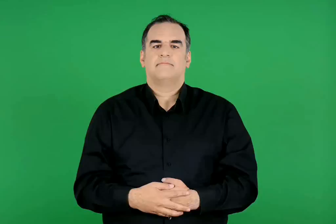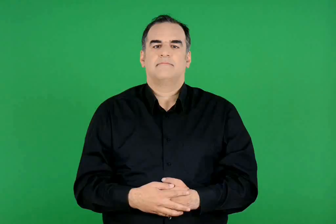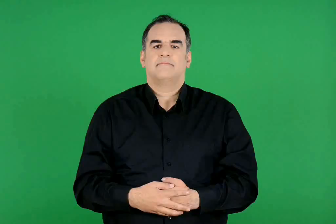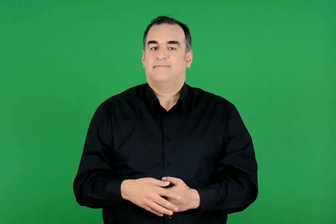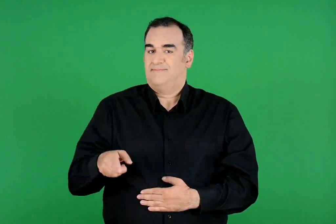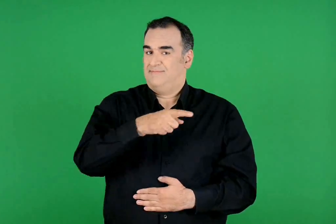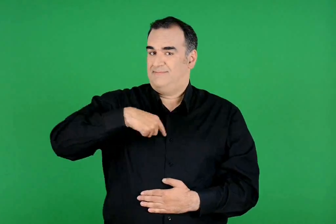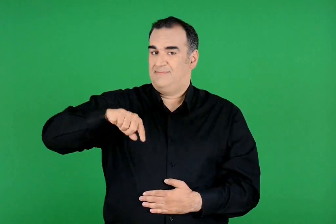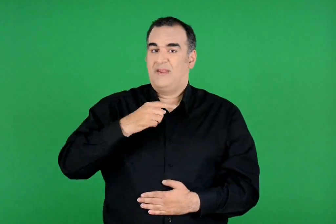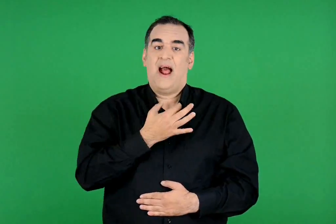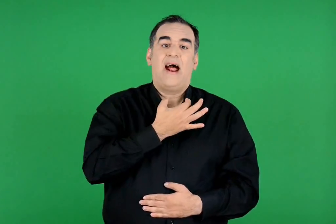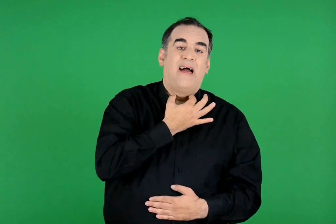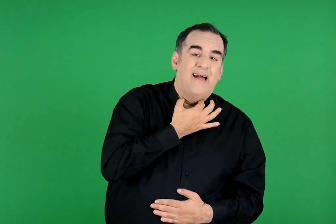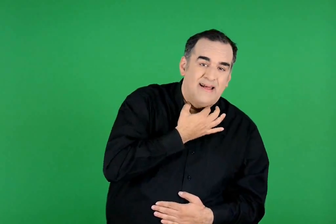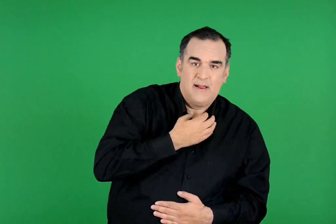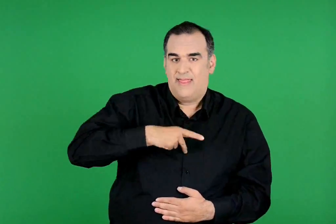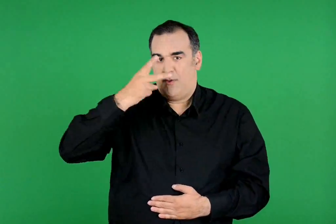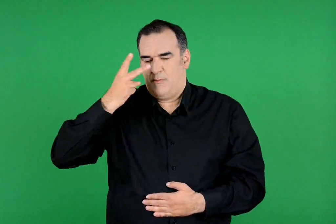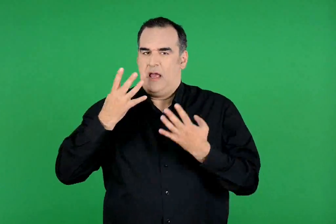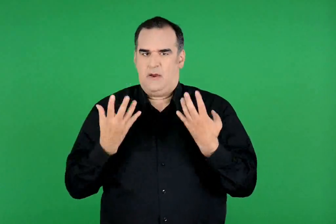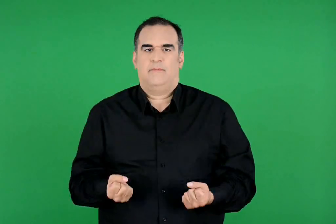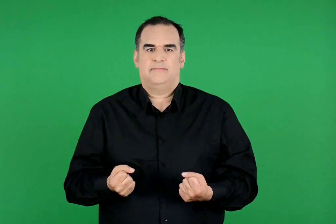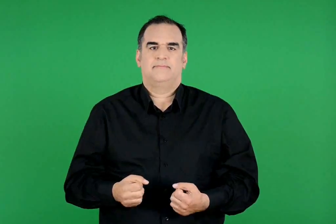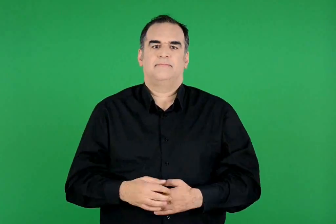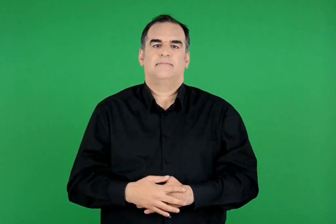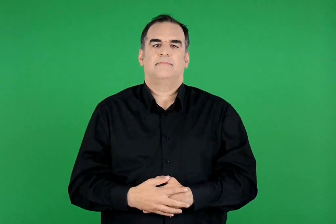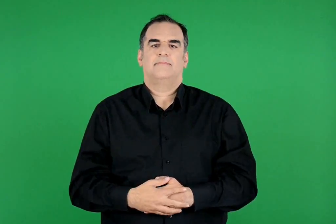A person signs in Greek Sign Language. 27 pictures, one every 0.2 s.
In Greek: έχουμε ανάγκες και δικαιώματα
